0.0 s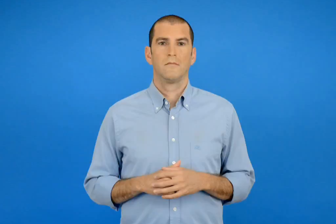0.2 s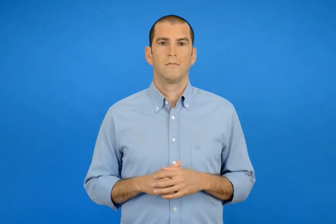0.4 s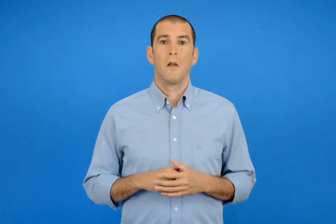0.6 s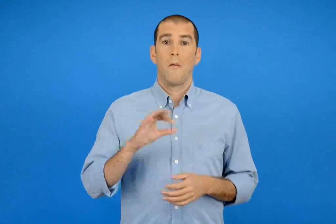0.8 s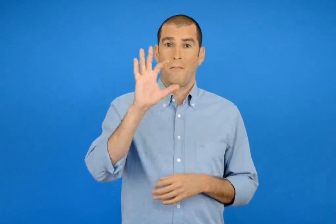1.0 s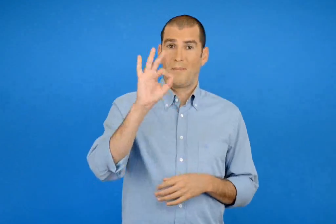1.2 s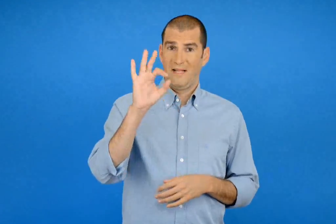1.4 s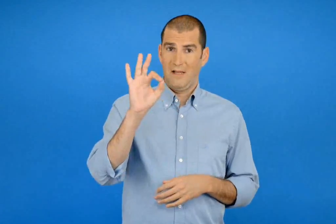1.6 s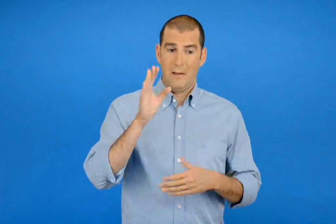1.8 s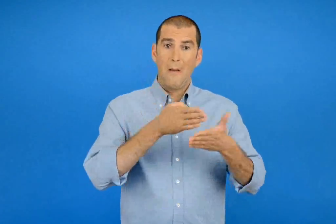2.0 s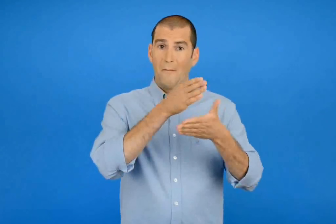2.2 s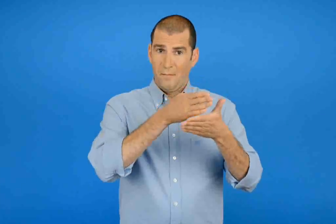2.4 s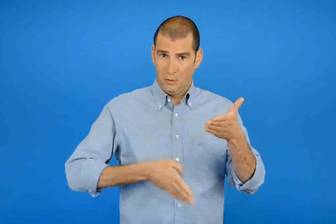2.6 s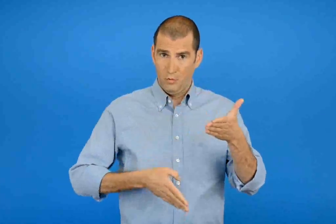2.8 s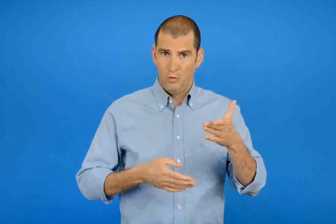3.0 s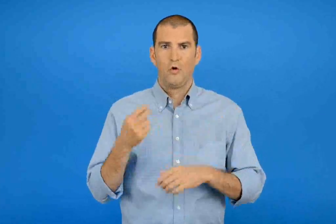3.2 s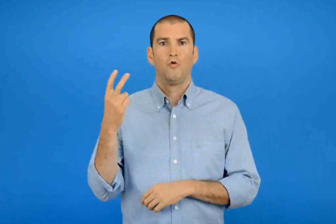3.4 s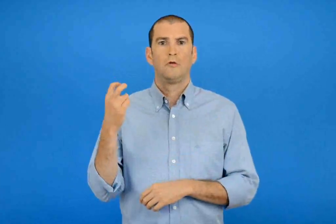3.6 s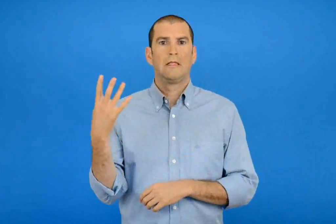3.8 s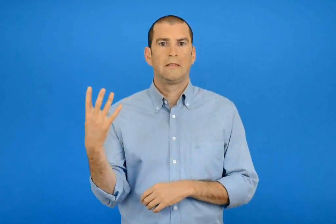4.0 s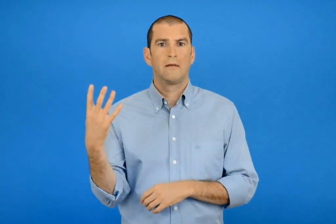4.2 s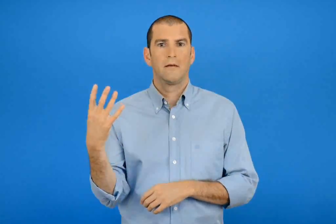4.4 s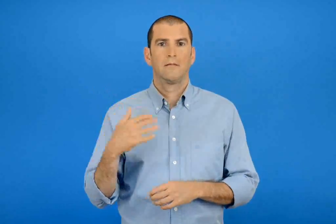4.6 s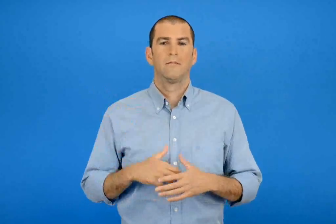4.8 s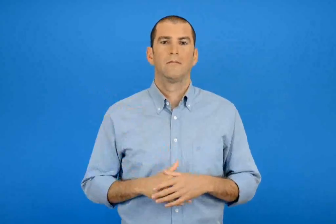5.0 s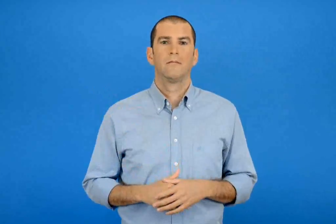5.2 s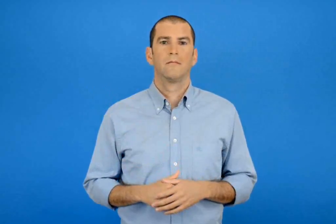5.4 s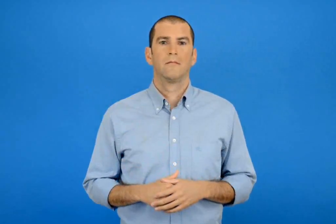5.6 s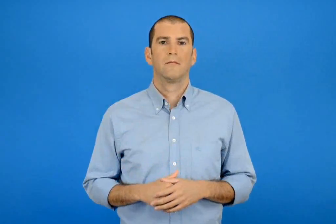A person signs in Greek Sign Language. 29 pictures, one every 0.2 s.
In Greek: το μισό του 50 είναι το 24
